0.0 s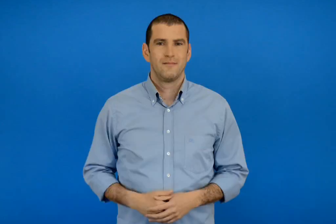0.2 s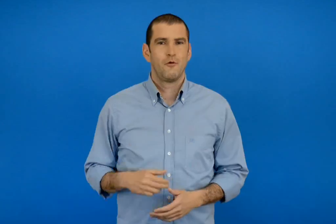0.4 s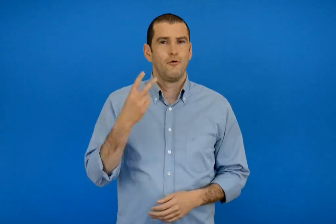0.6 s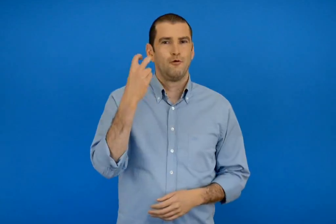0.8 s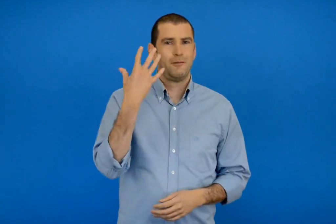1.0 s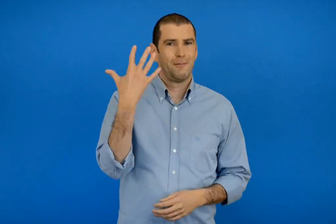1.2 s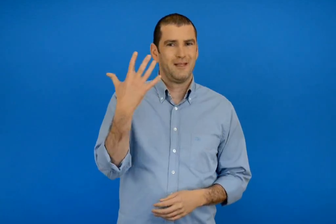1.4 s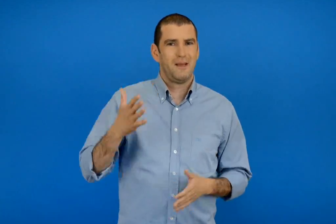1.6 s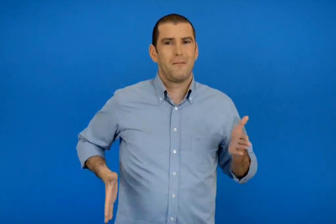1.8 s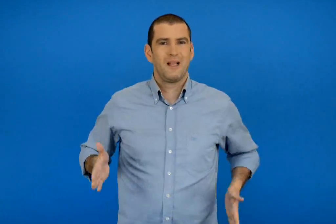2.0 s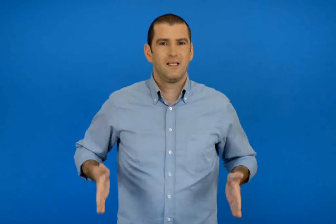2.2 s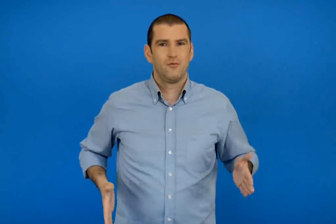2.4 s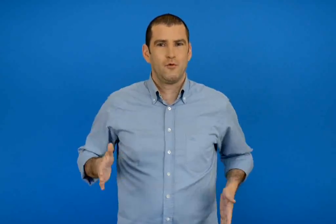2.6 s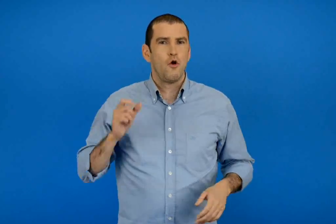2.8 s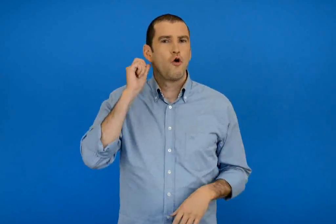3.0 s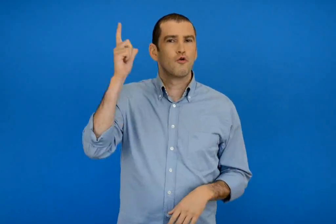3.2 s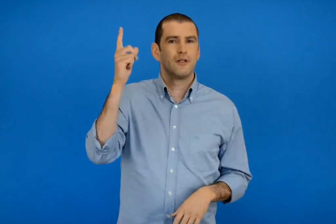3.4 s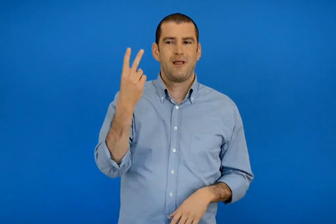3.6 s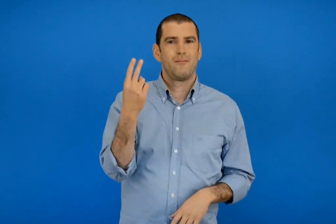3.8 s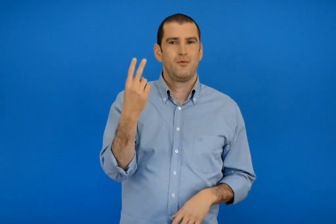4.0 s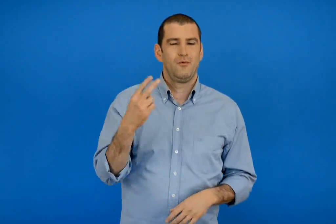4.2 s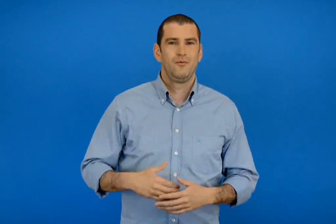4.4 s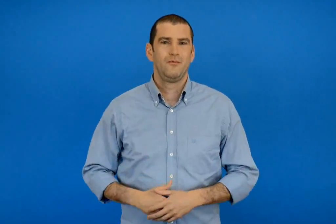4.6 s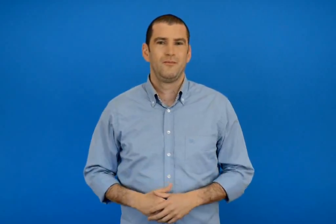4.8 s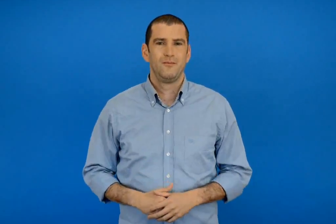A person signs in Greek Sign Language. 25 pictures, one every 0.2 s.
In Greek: 25η μάρτιου διπλή γιορτή
